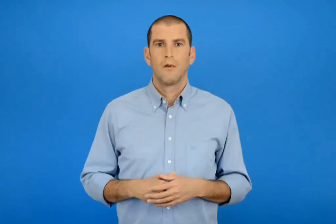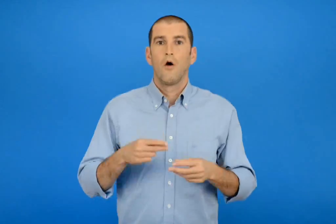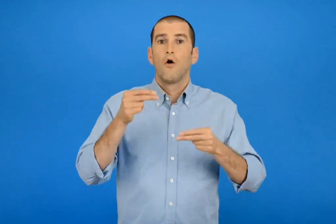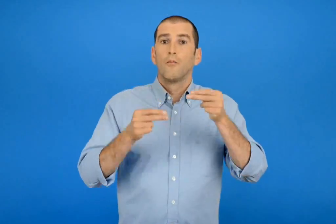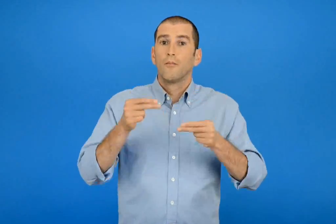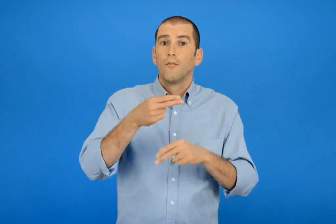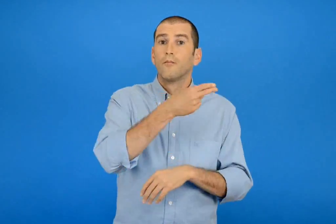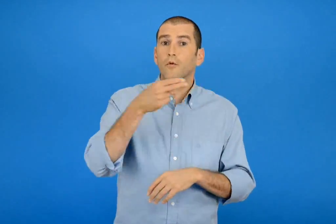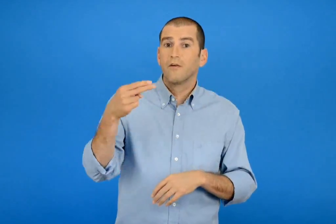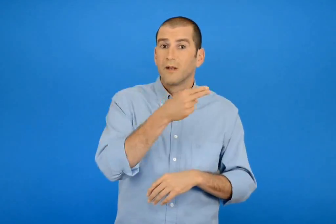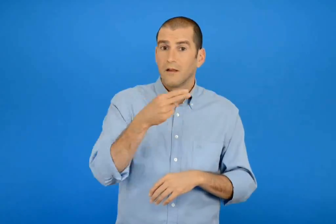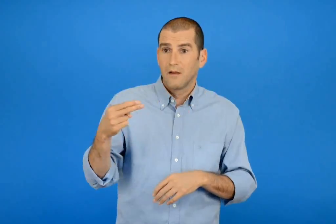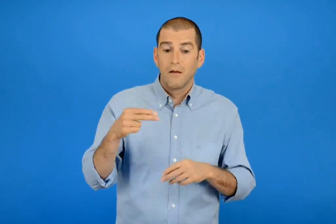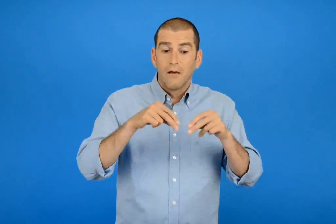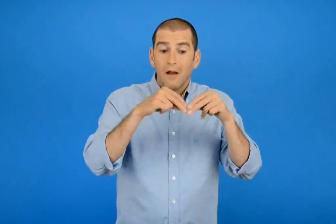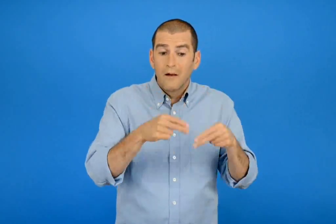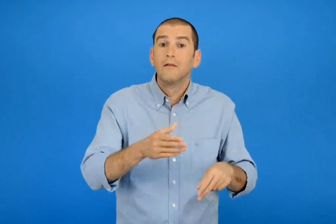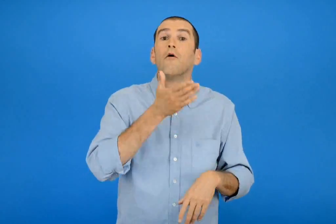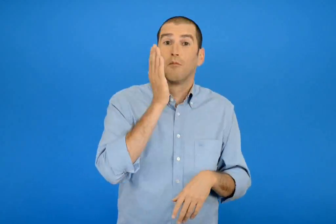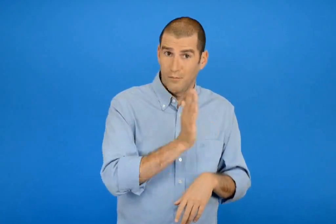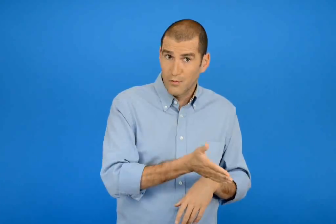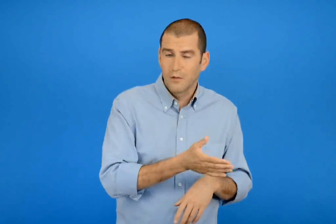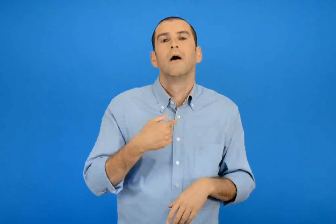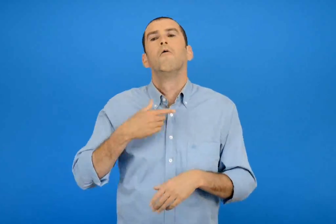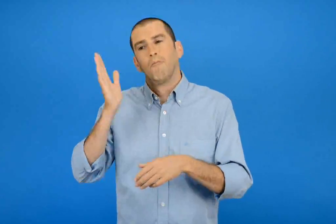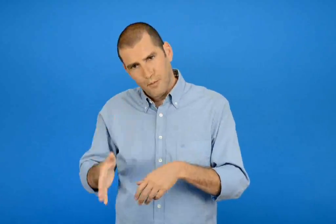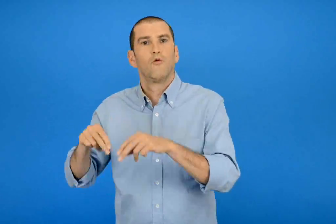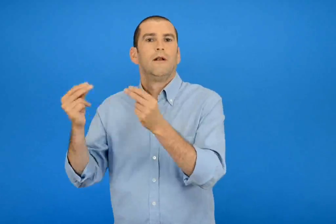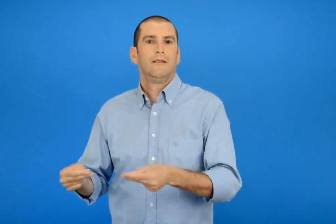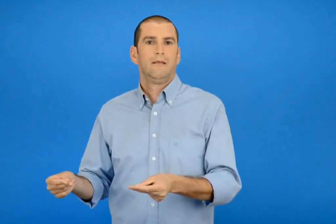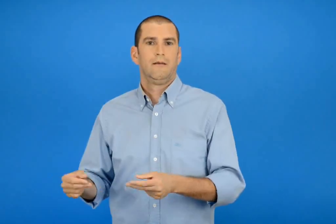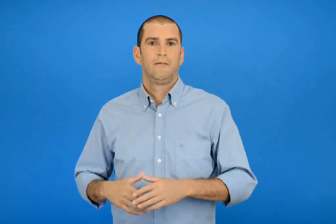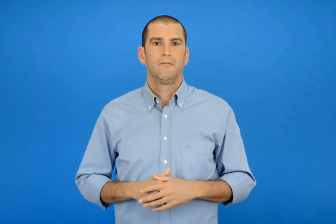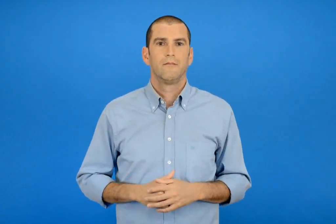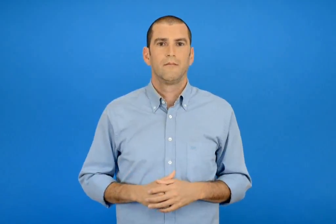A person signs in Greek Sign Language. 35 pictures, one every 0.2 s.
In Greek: λύνω τα προβλήματα που μπορούν να λυθούν
